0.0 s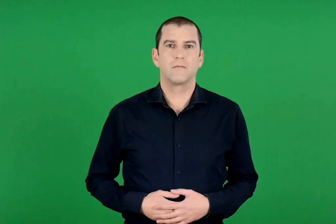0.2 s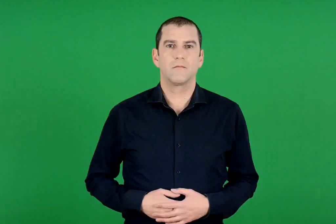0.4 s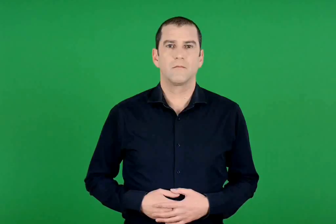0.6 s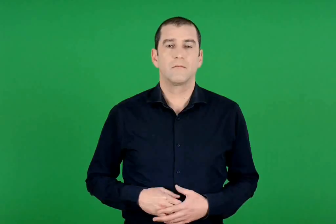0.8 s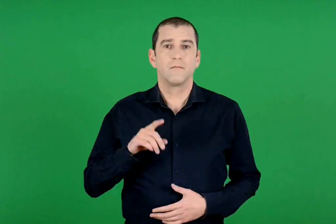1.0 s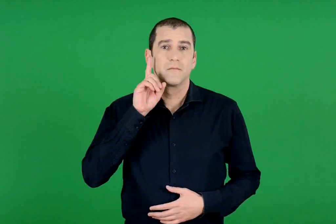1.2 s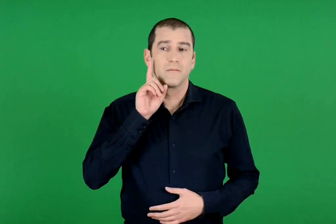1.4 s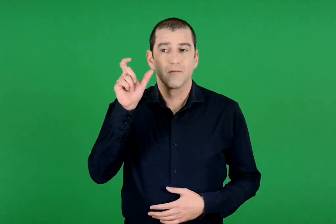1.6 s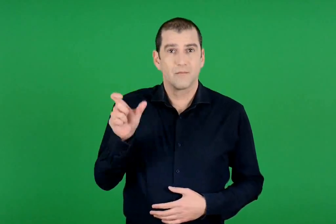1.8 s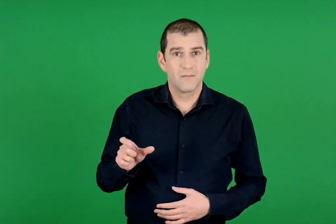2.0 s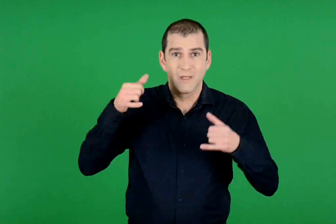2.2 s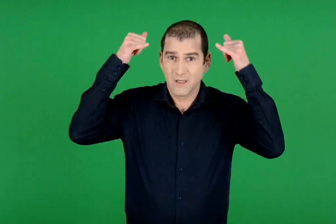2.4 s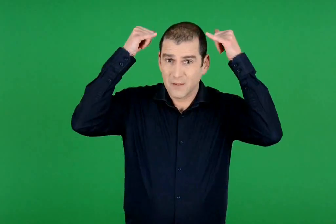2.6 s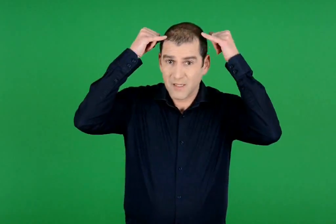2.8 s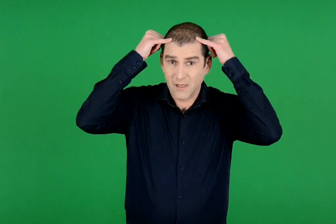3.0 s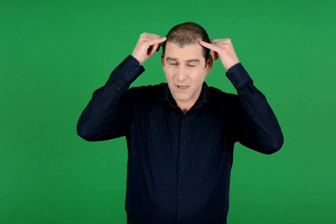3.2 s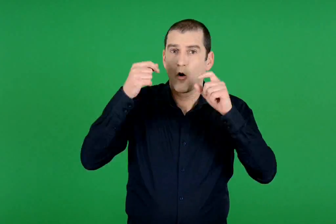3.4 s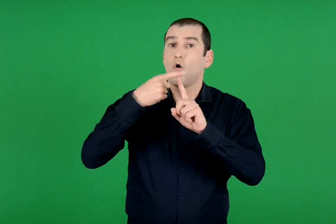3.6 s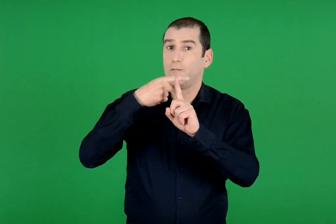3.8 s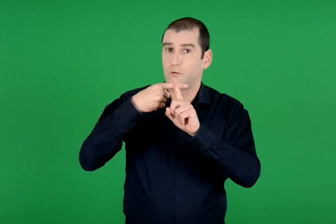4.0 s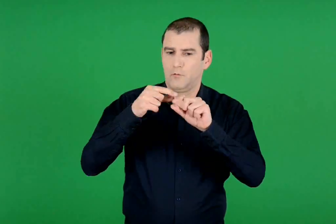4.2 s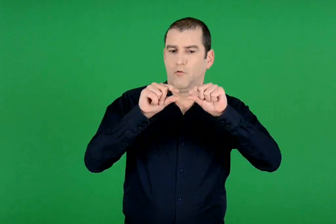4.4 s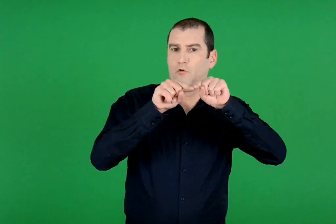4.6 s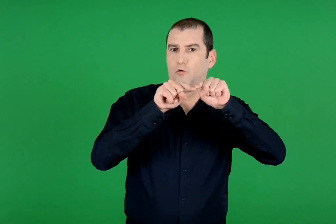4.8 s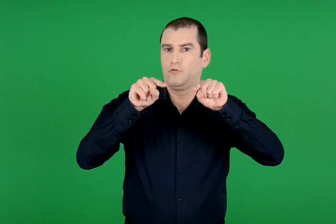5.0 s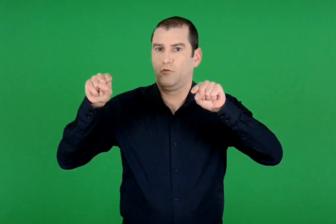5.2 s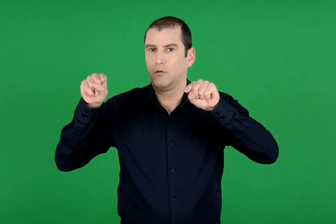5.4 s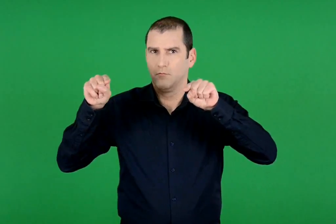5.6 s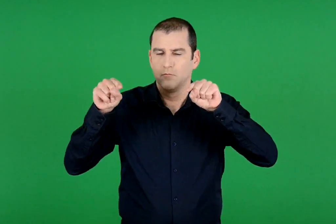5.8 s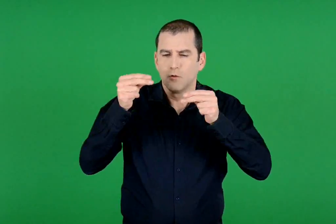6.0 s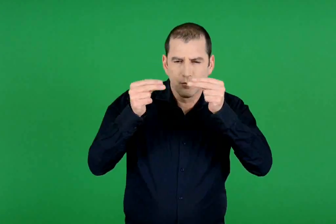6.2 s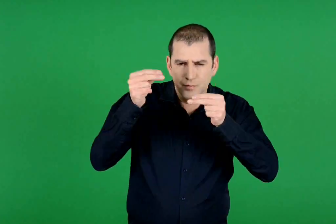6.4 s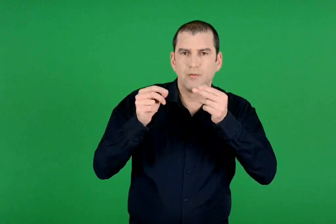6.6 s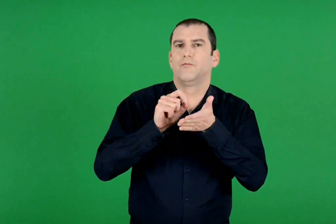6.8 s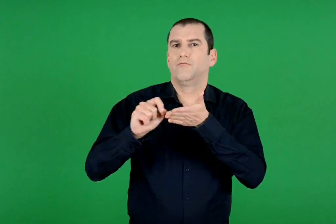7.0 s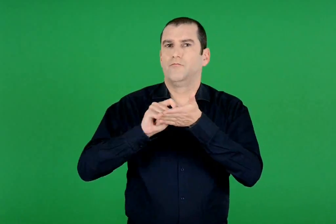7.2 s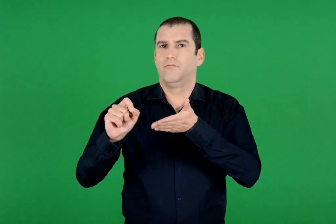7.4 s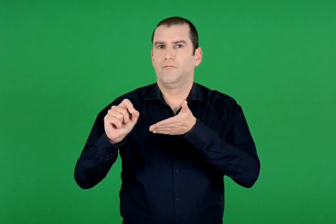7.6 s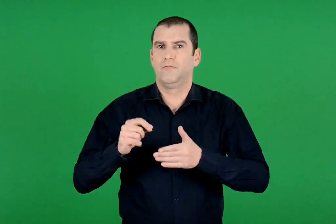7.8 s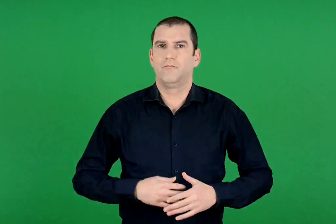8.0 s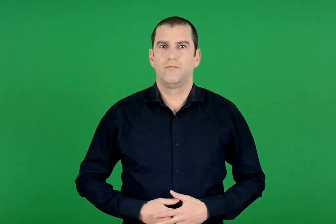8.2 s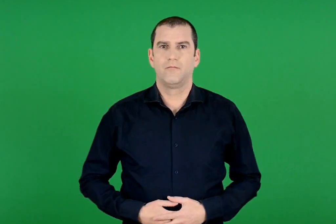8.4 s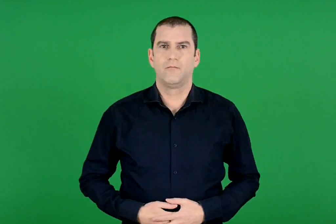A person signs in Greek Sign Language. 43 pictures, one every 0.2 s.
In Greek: η υπατία γράφει την πρόσθεση οριζόντια και υπολογίζει
